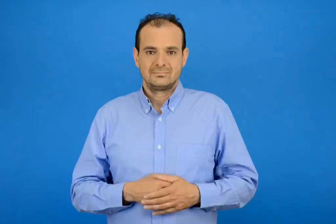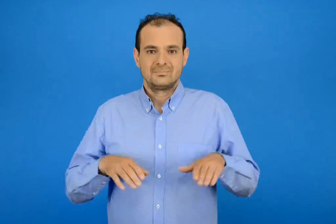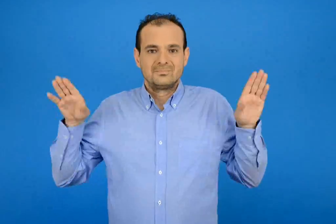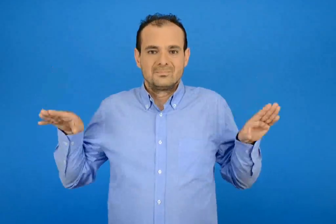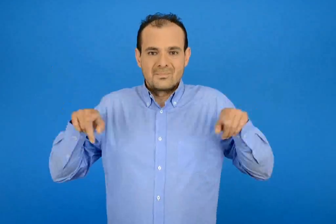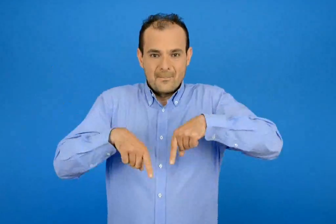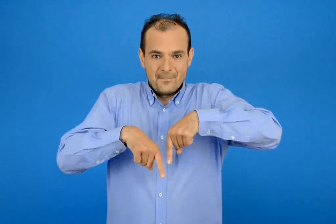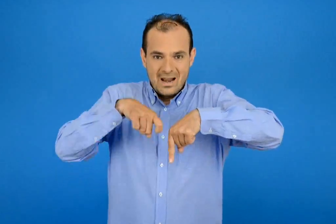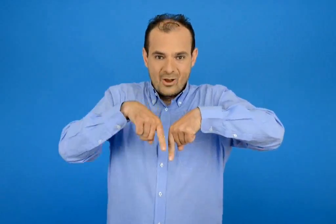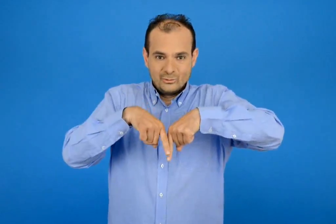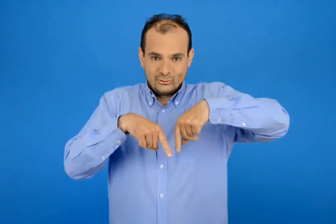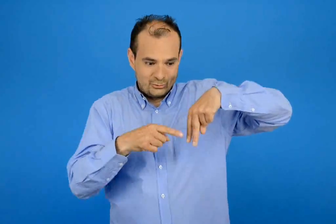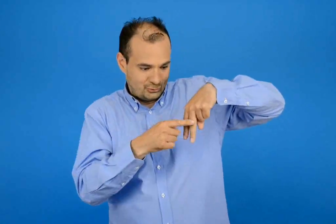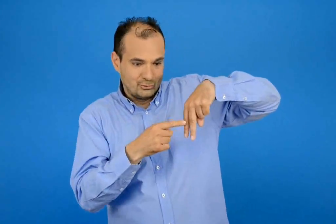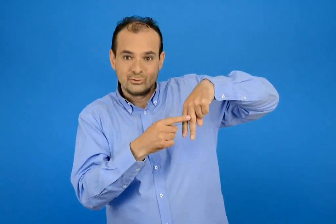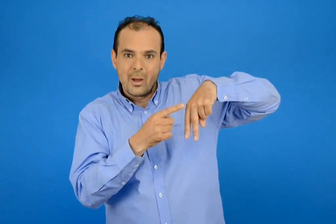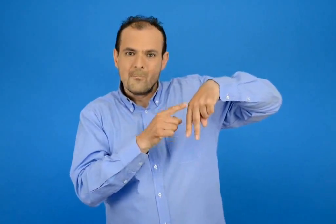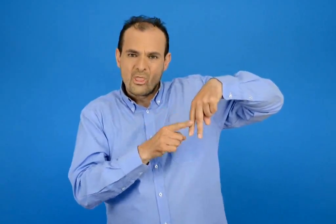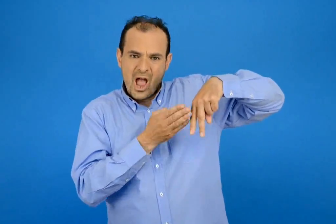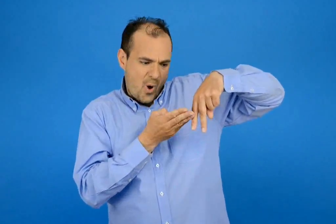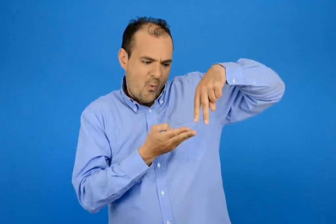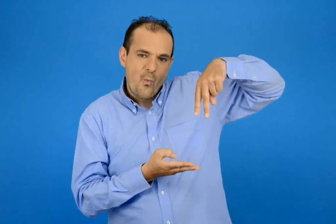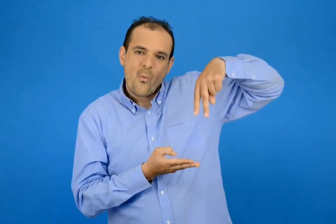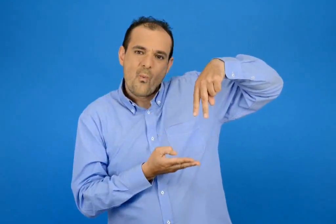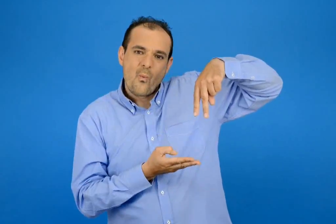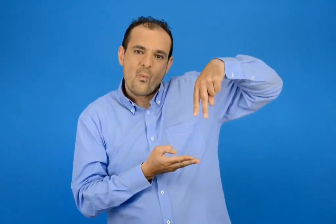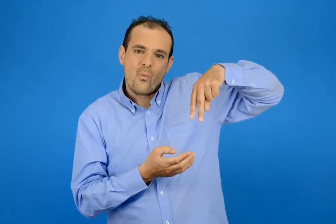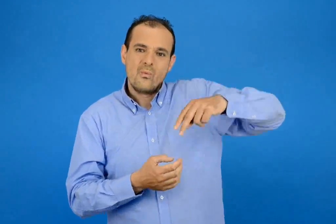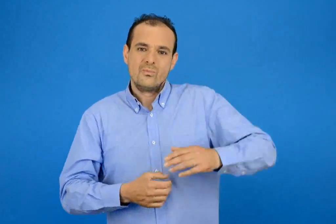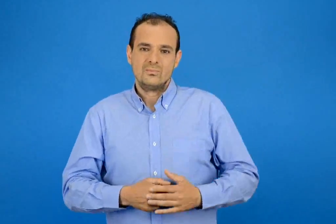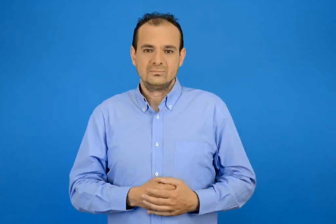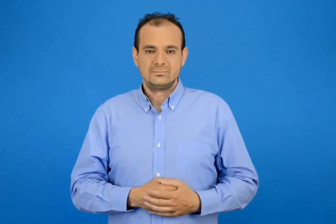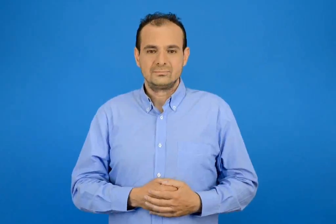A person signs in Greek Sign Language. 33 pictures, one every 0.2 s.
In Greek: ο πελαργός έχει μακριά πόδια
